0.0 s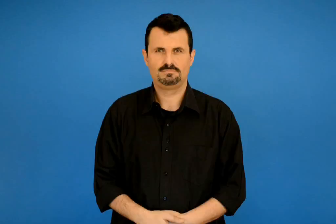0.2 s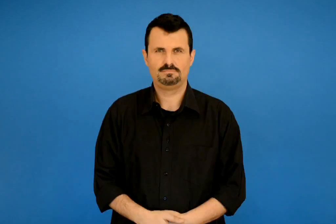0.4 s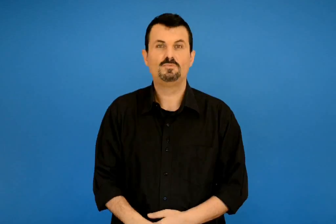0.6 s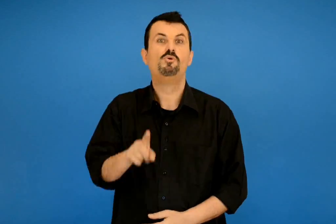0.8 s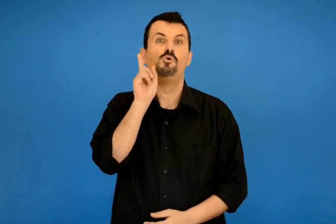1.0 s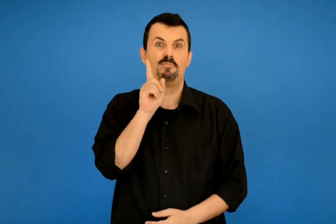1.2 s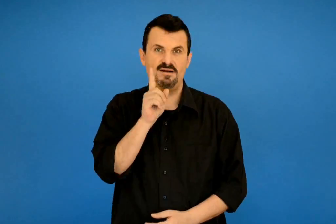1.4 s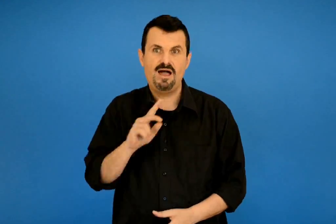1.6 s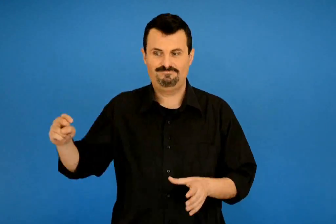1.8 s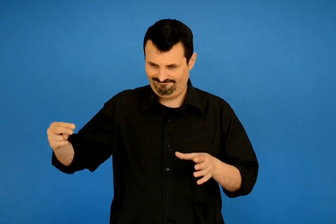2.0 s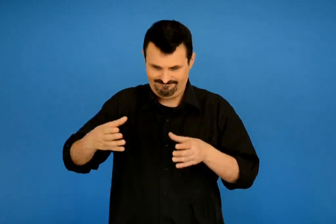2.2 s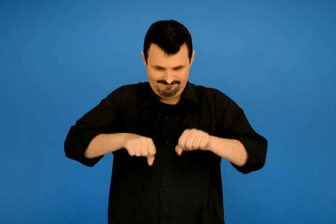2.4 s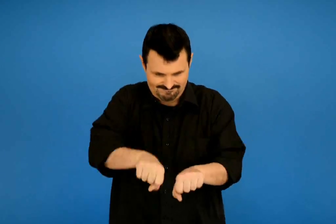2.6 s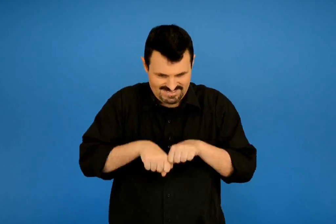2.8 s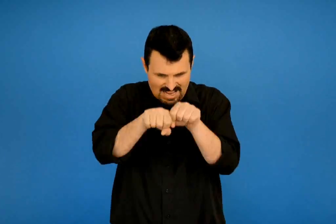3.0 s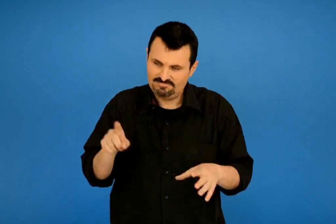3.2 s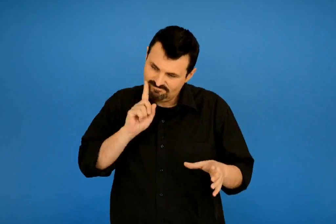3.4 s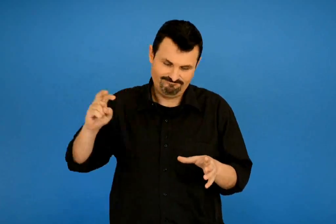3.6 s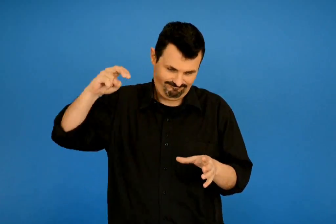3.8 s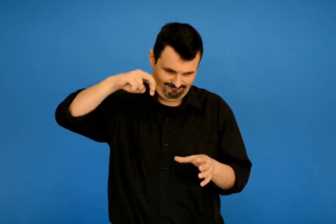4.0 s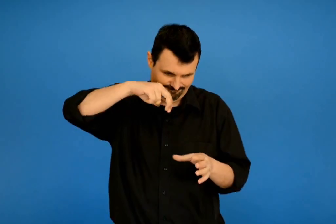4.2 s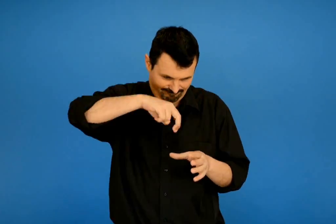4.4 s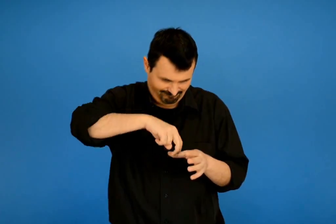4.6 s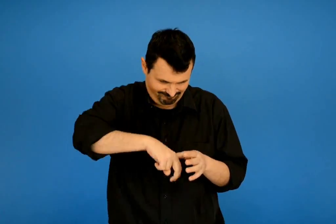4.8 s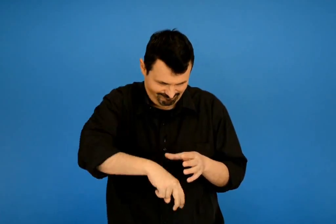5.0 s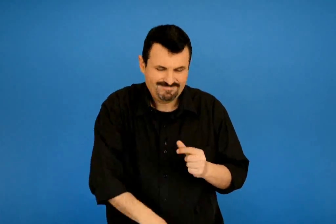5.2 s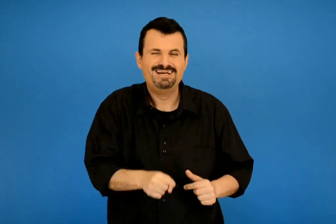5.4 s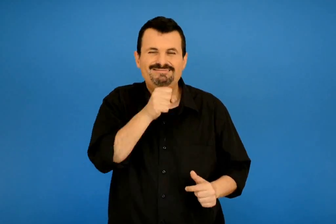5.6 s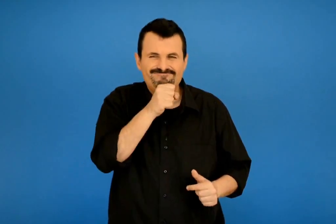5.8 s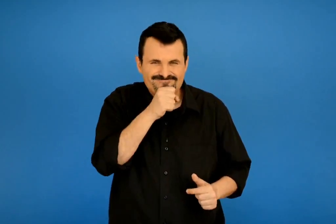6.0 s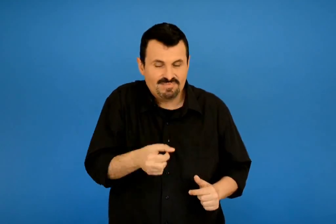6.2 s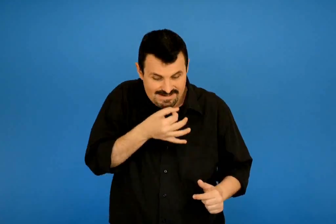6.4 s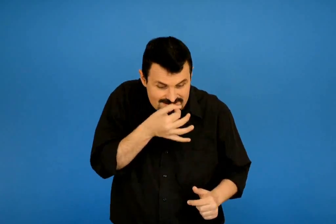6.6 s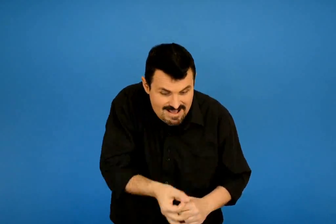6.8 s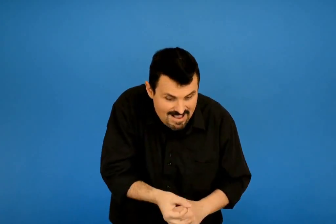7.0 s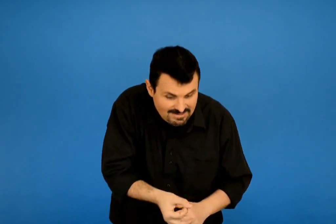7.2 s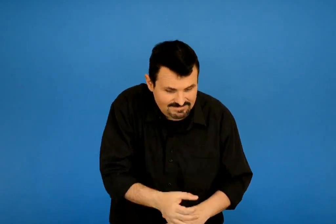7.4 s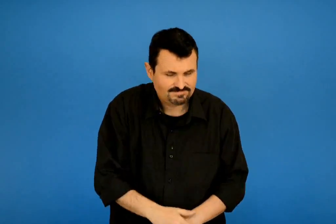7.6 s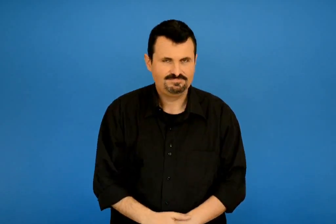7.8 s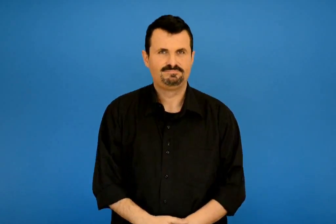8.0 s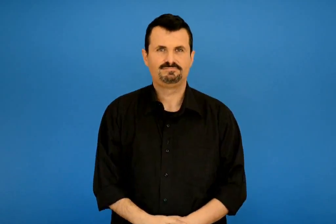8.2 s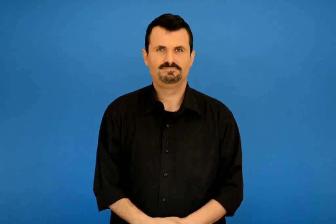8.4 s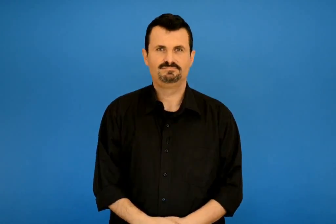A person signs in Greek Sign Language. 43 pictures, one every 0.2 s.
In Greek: κατεβαίνει εκείνη και η δρακόντισσα λέει στο ξεροπήγαδο
